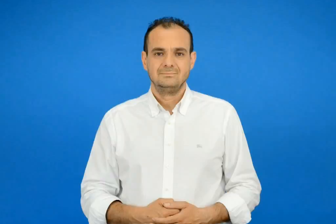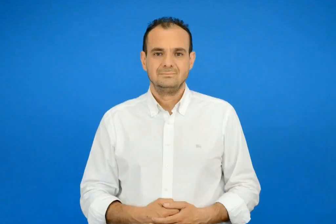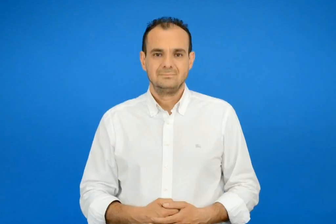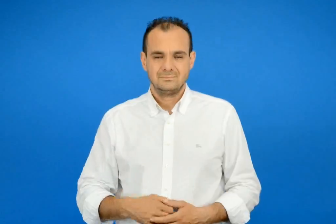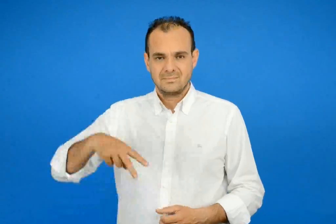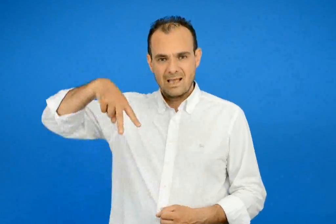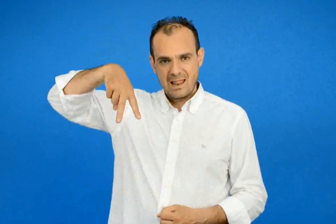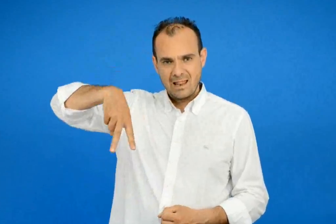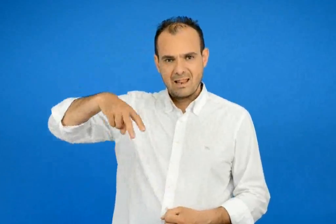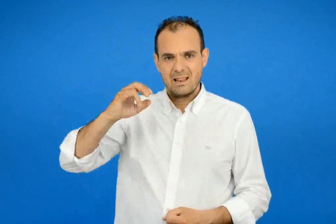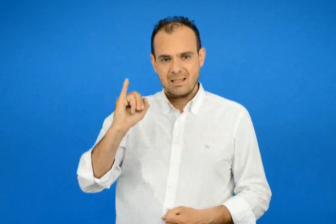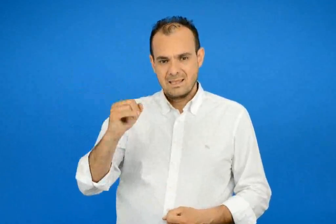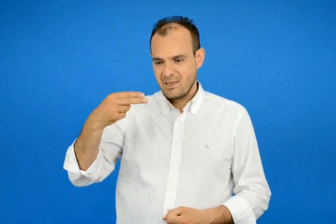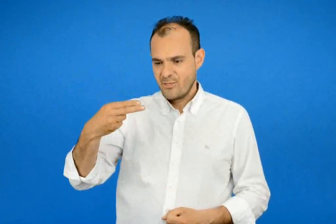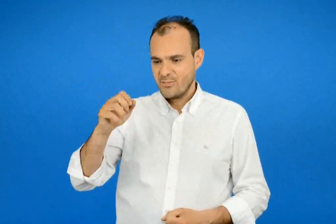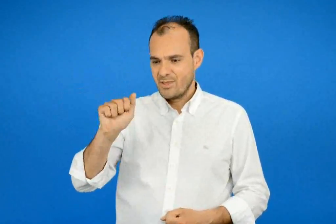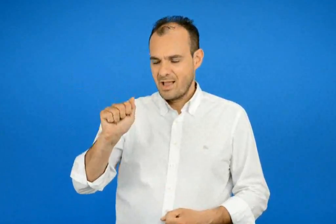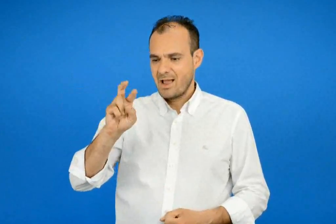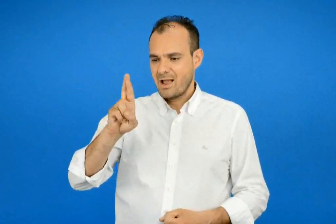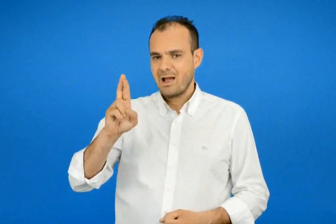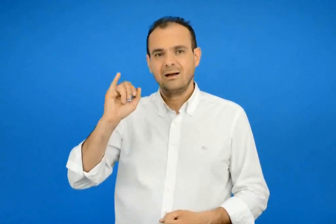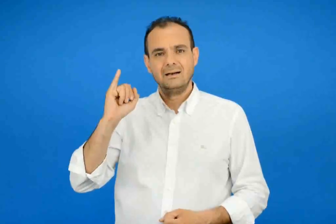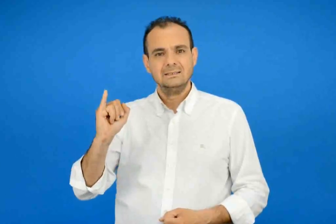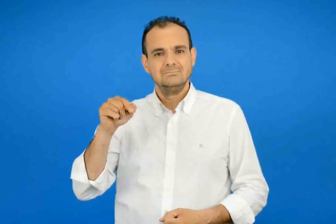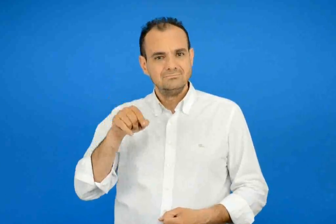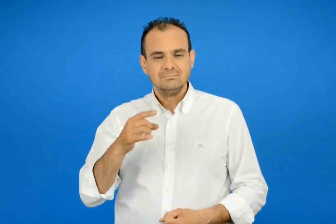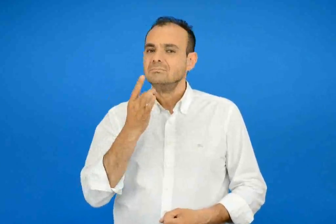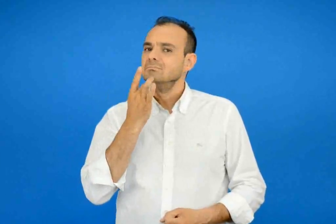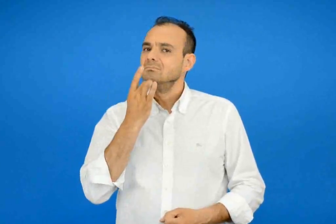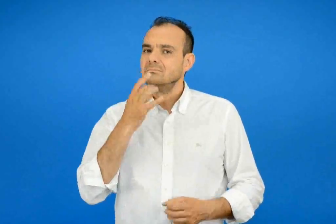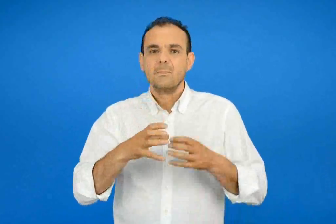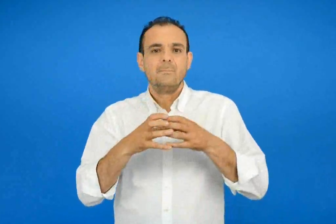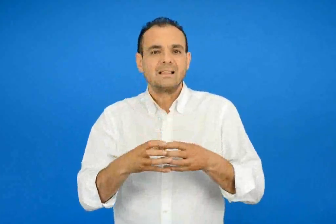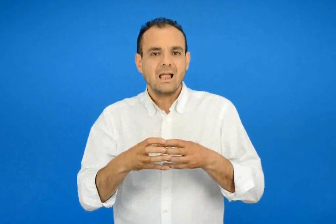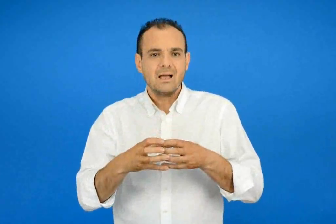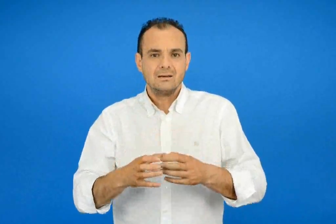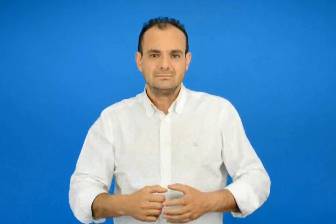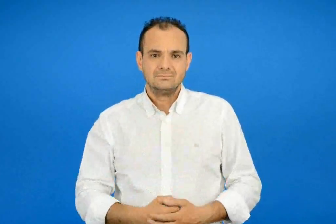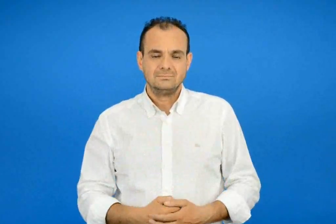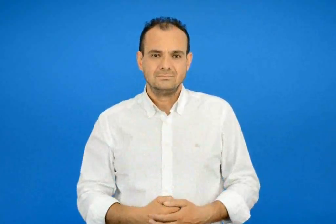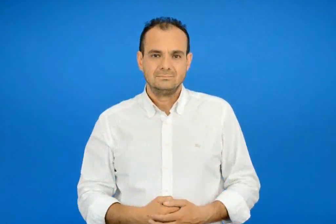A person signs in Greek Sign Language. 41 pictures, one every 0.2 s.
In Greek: λιθάρι το πετρά
